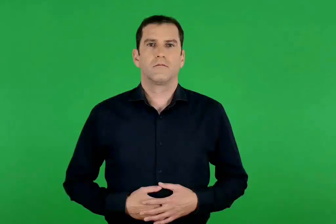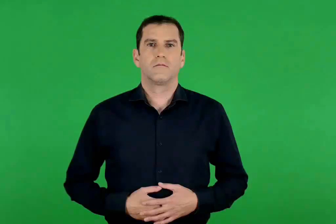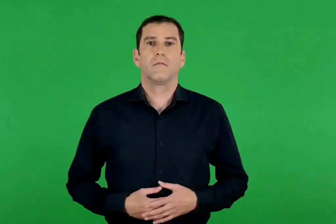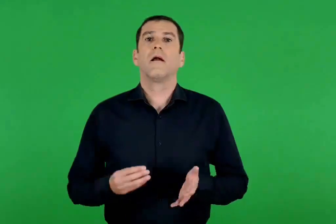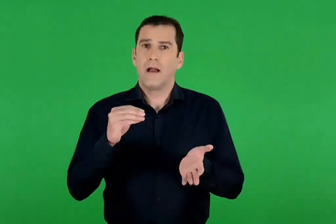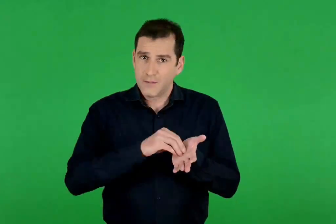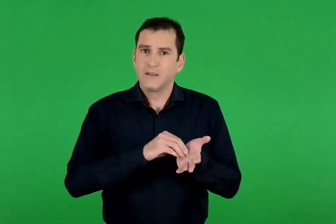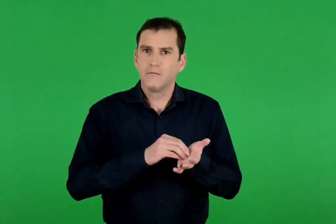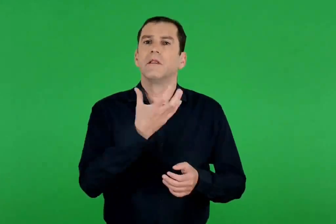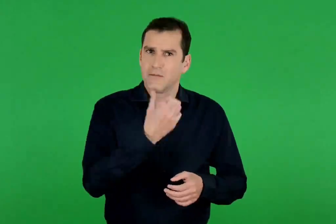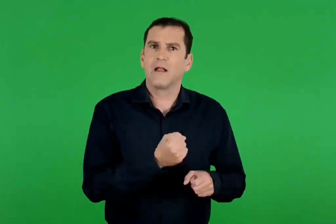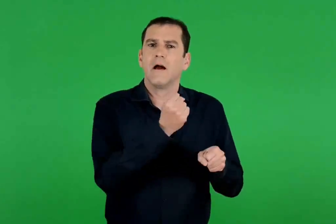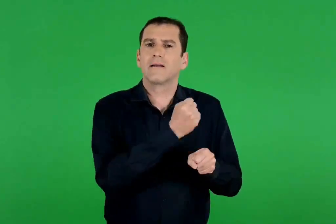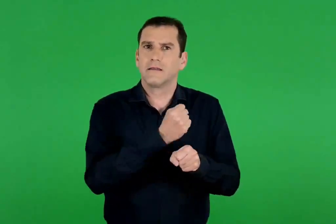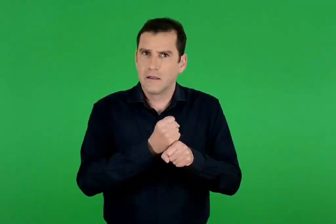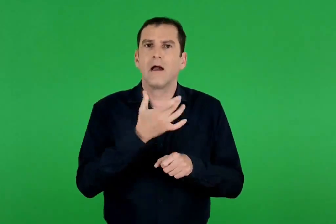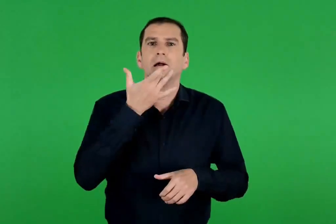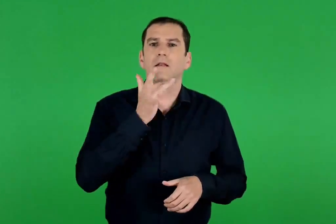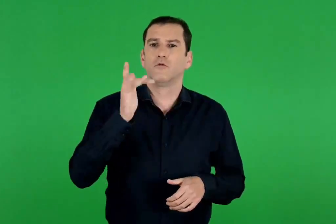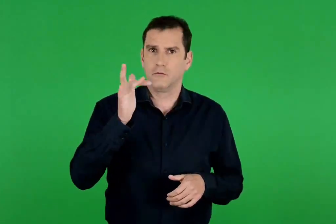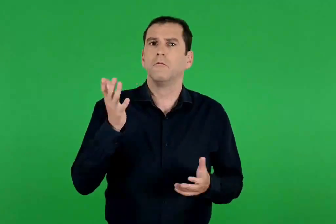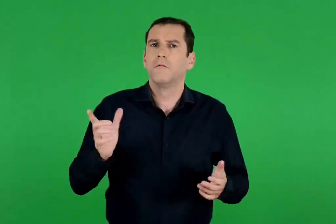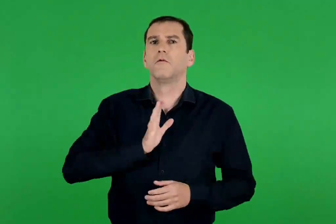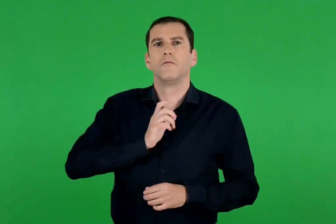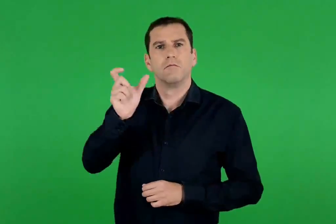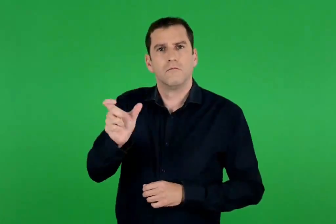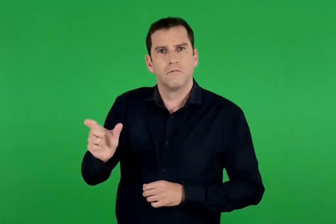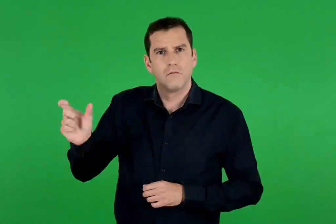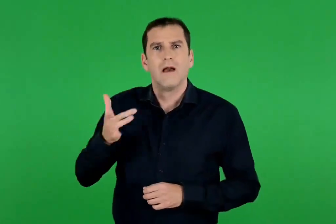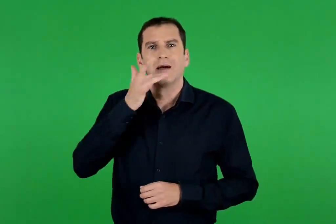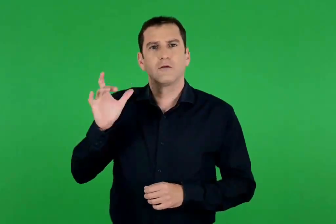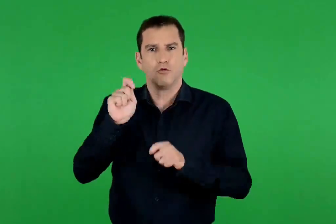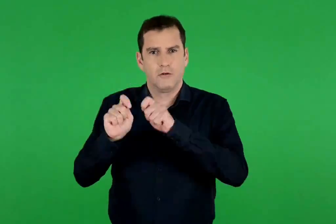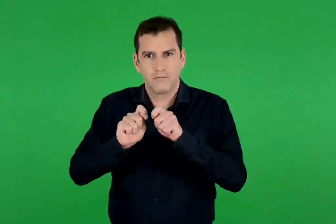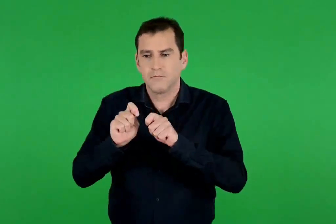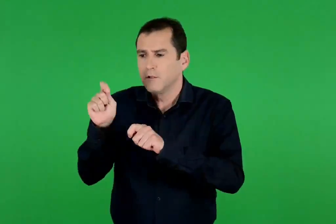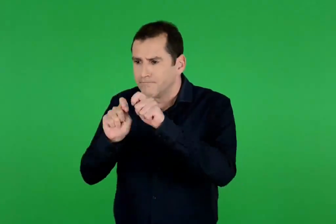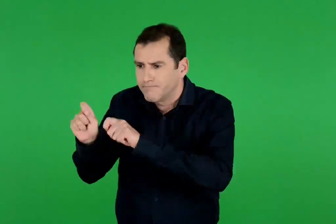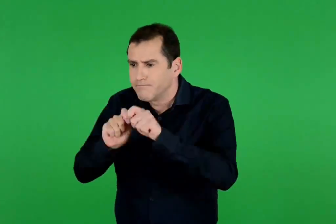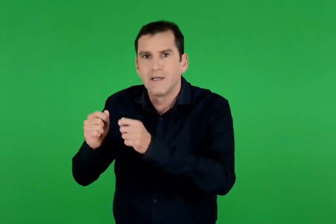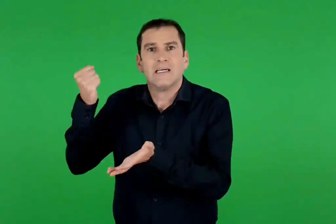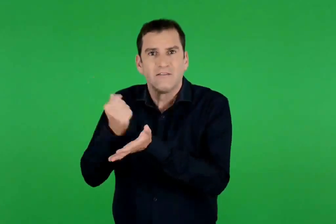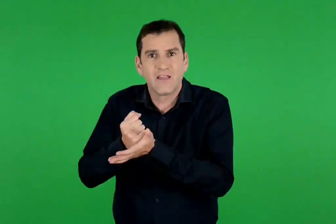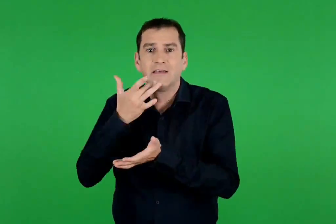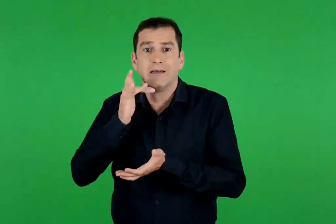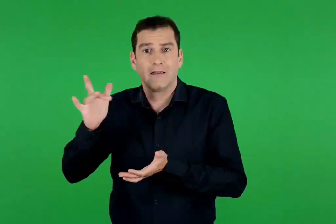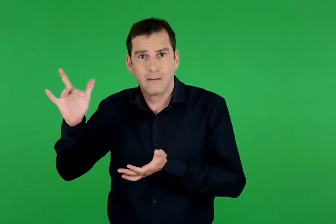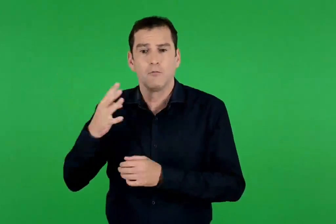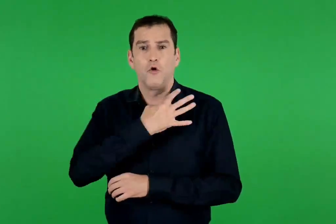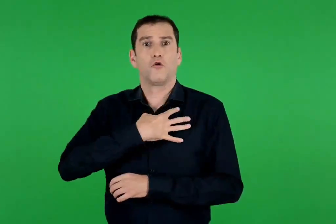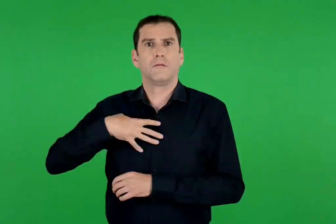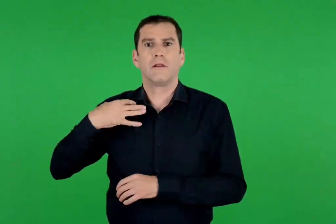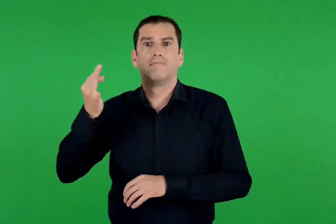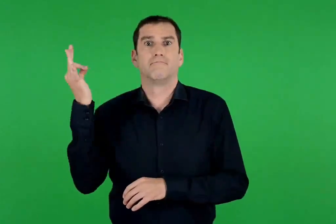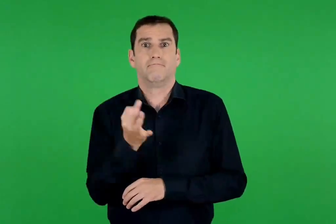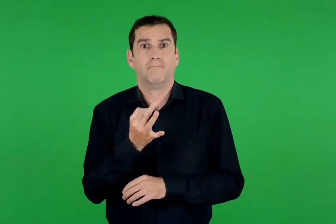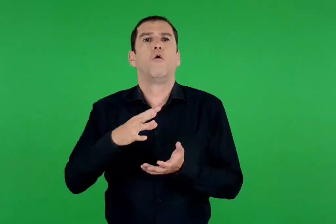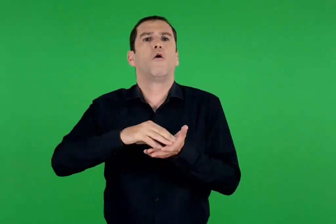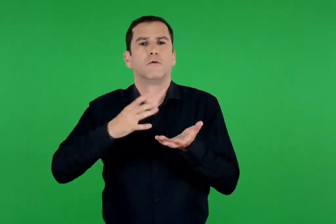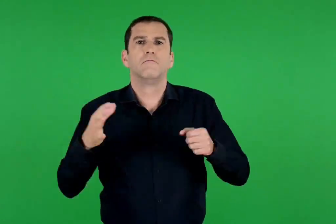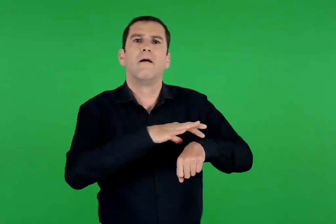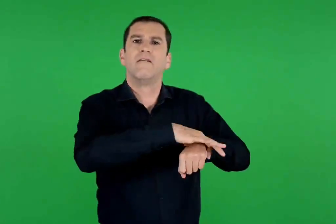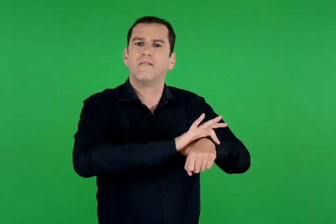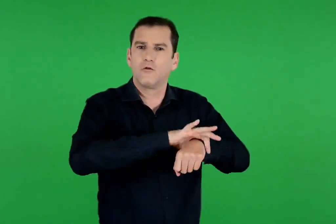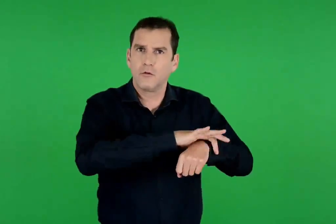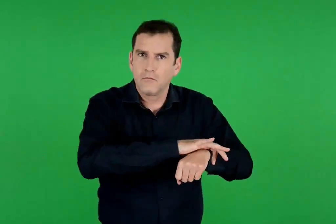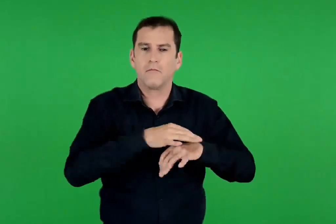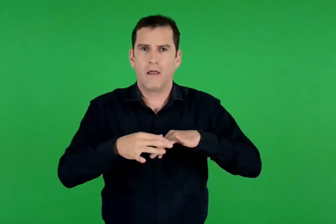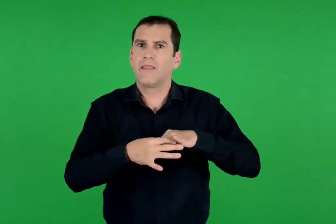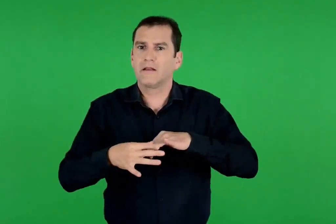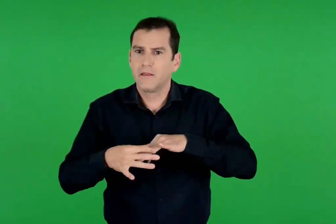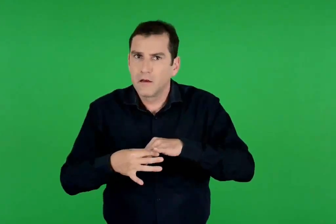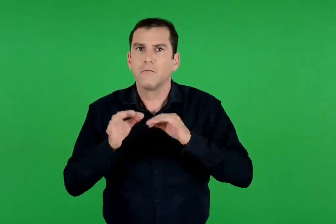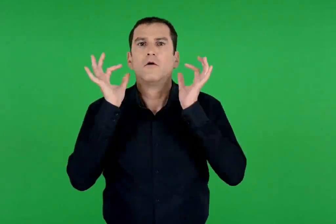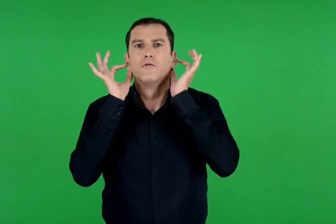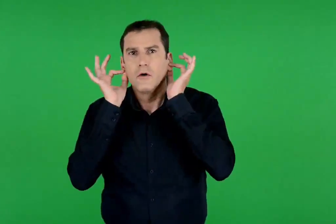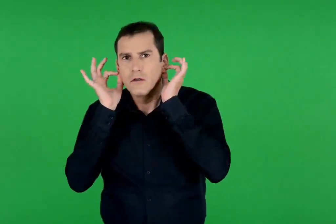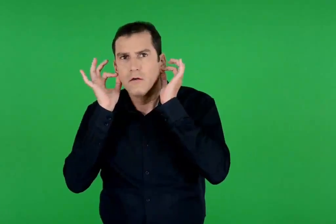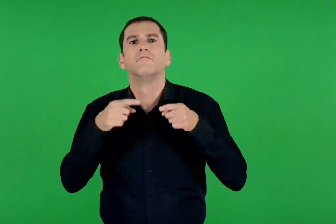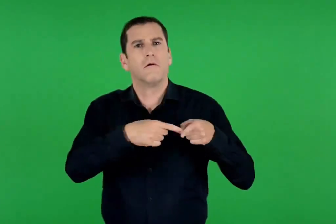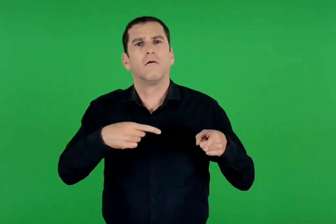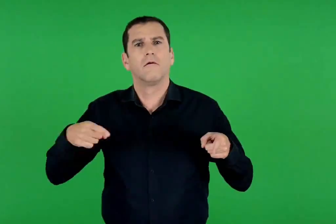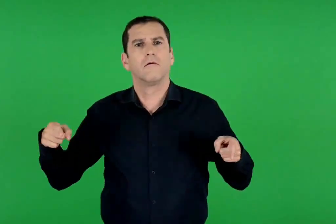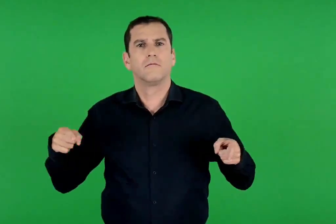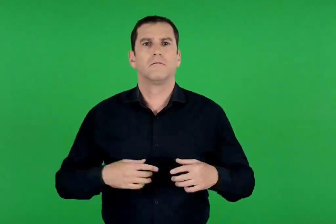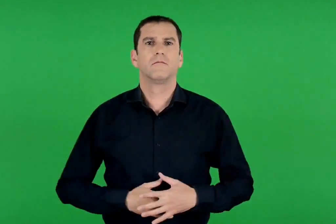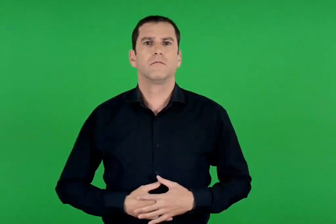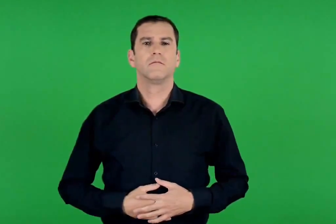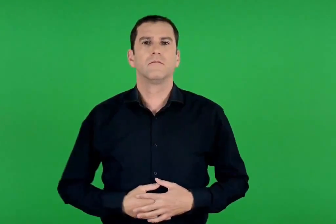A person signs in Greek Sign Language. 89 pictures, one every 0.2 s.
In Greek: υπήρχαν επίσης εργαστήρια χρυσοχοΐας , όπου οι χρυσοχόοι κατασκεύαζαν χρυσές σφραγίδες και υπέροχα κοσμήματα , όπως βραχιόλια , δαχτυλίδια , σκουλαρίκια κ.ά
